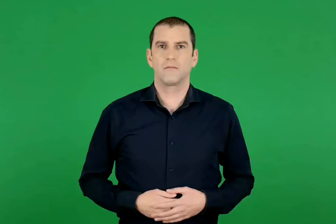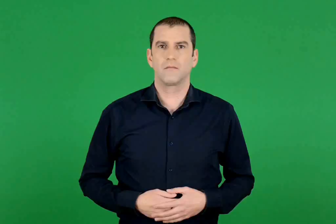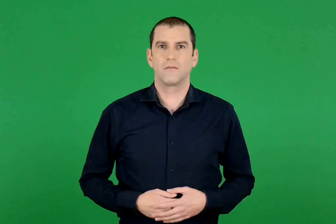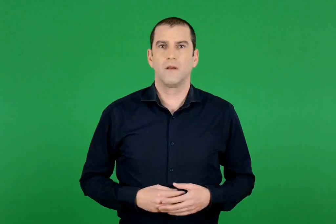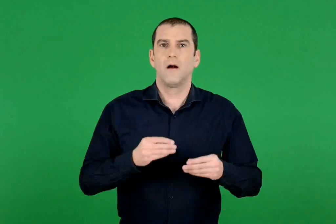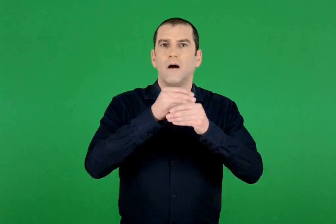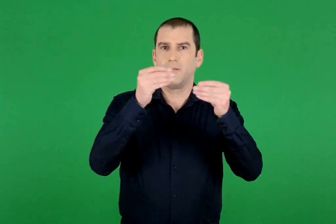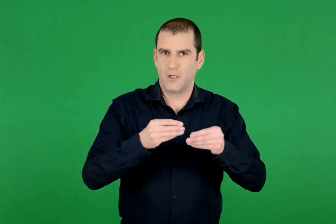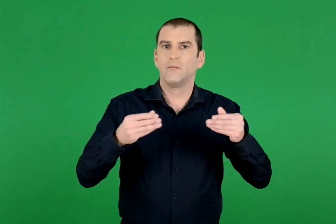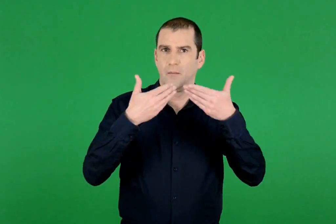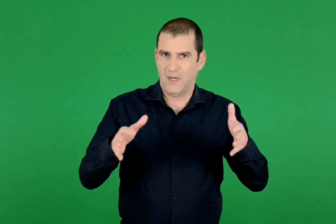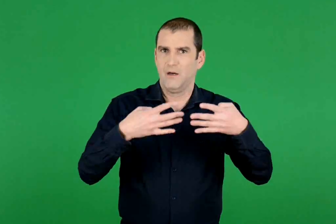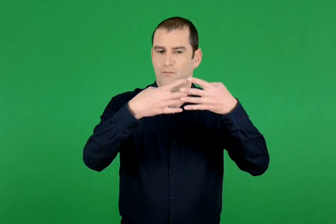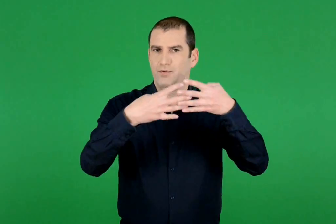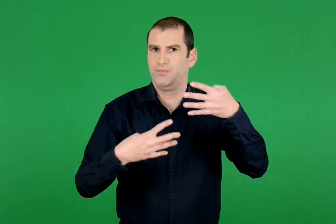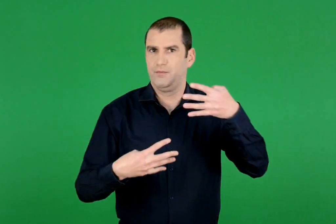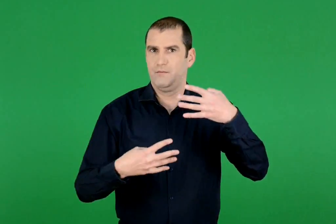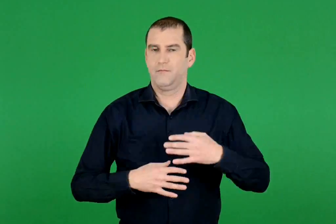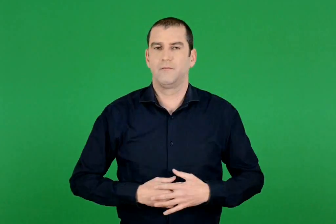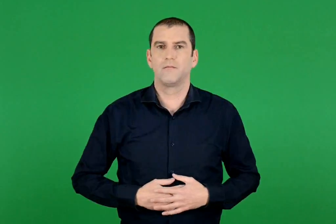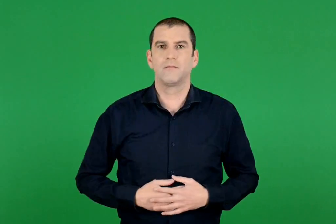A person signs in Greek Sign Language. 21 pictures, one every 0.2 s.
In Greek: έλαβαν
